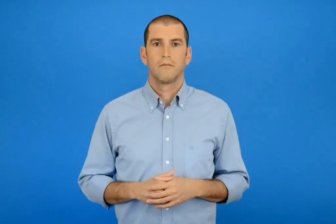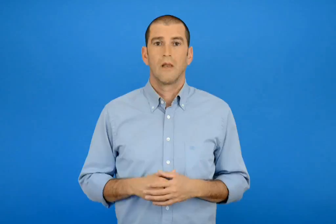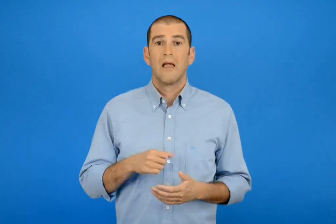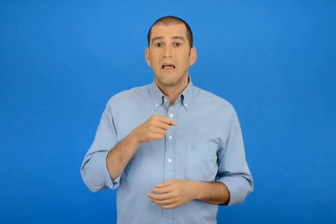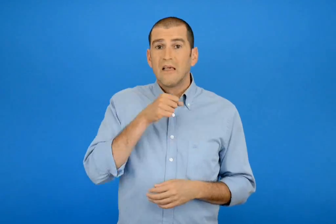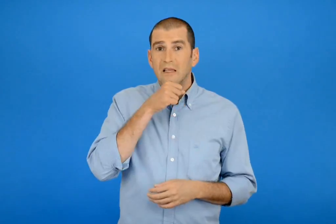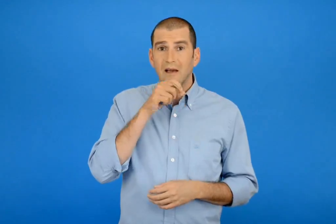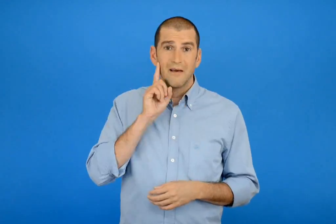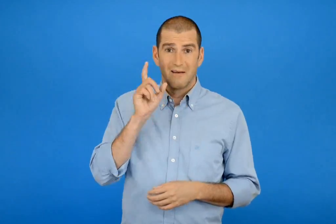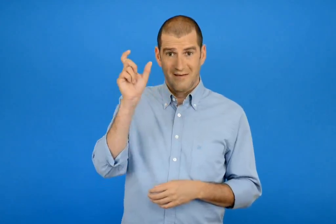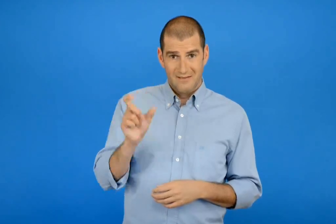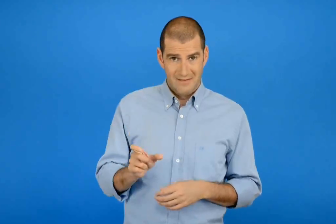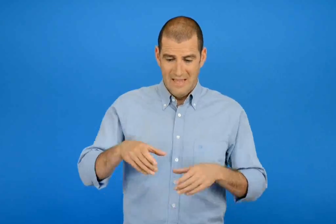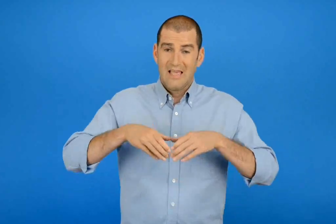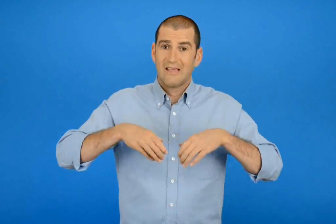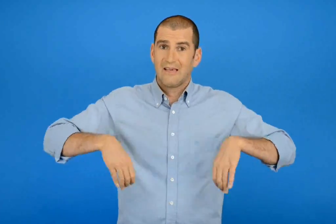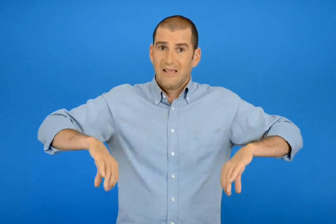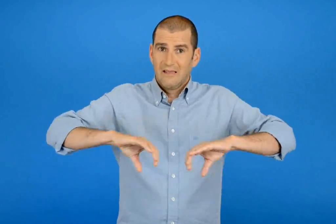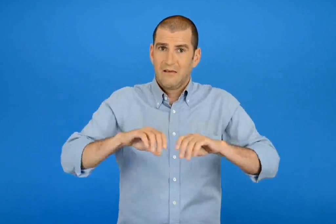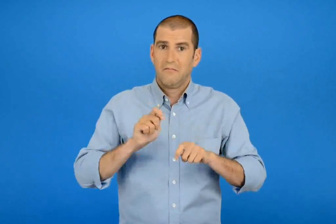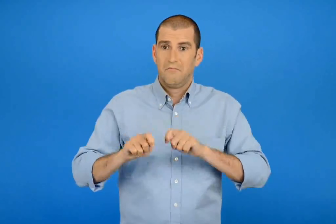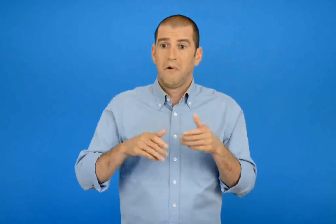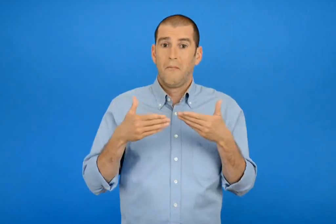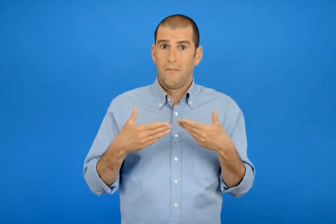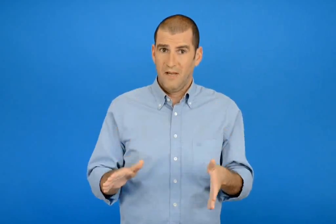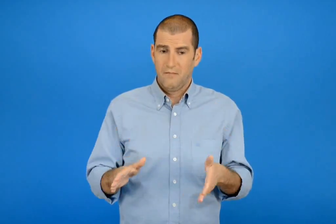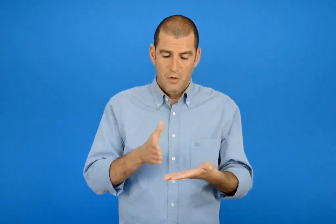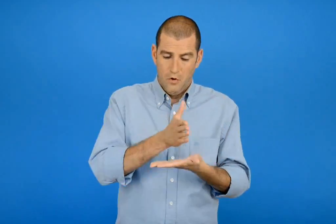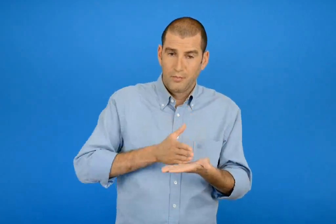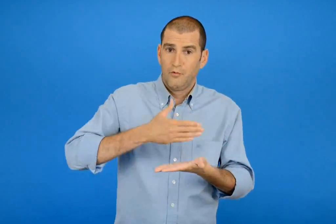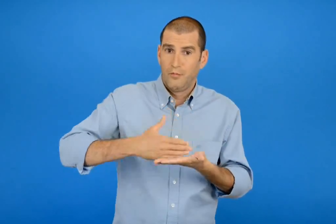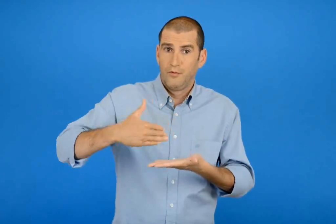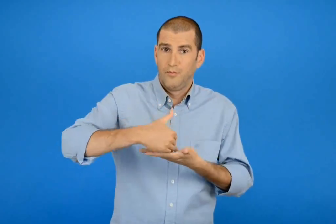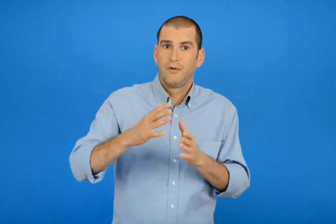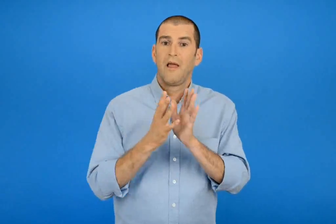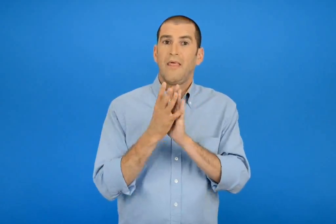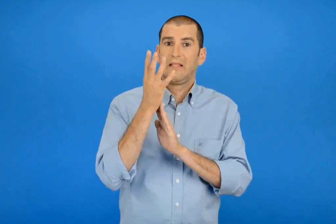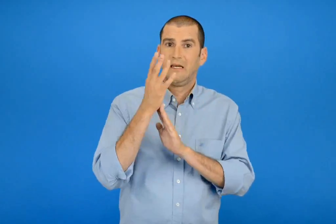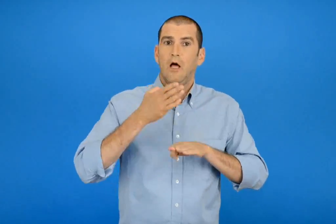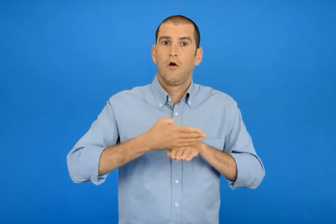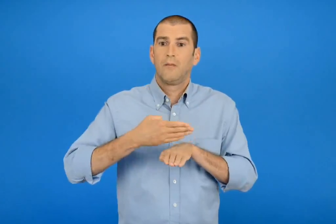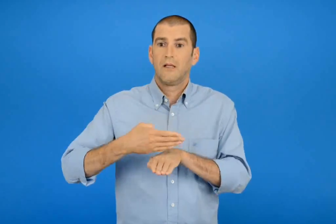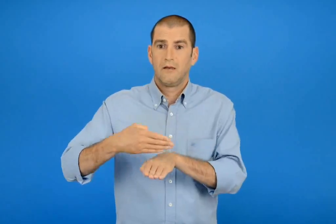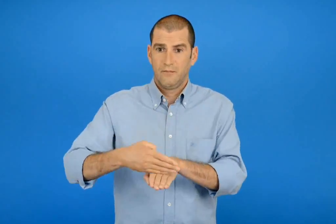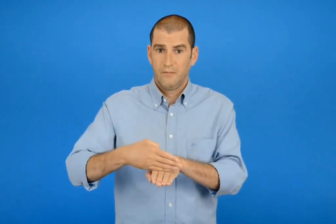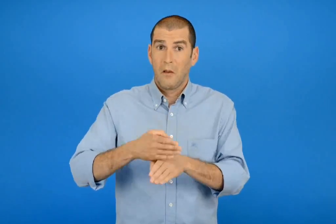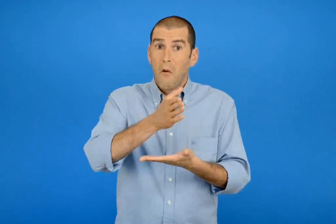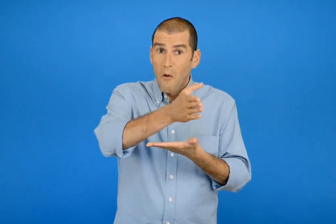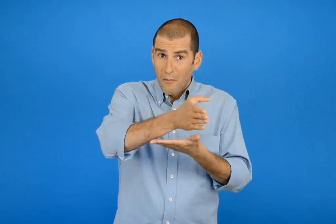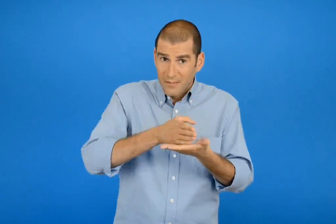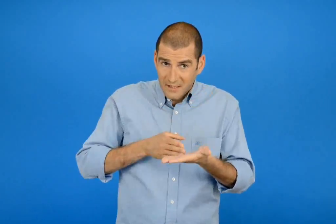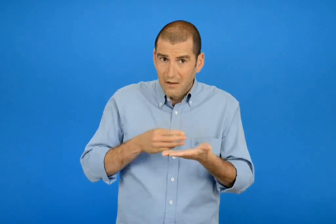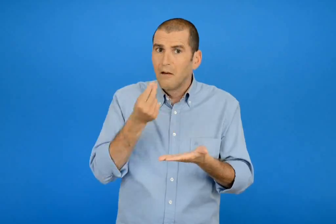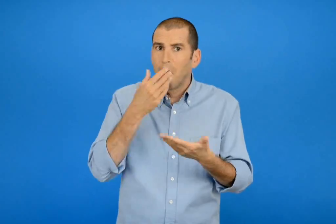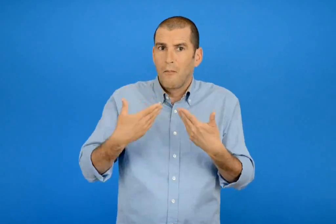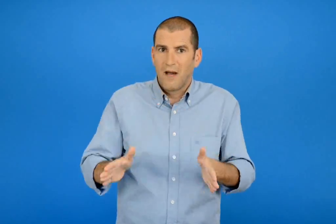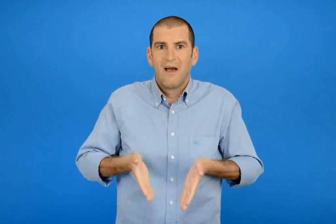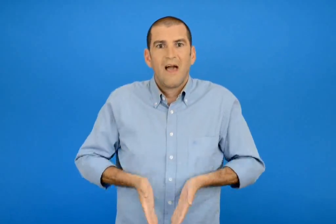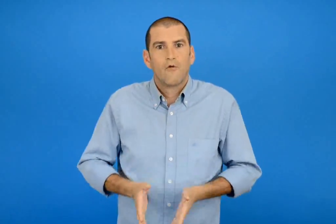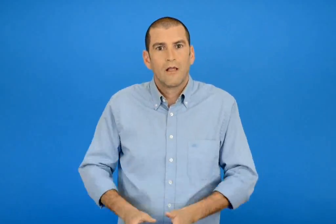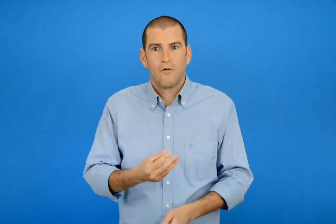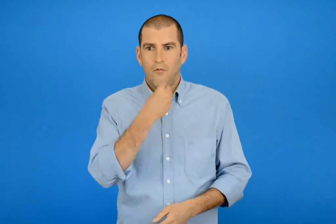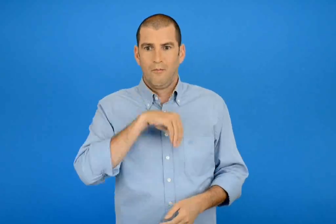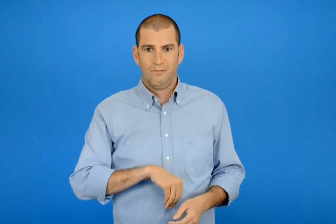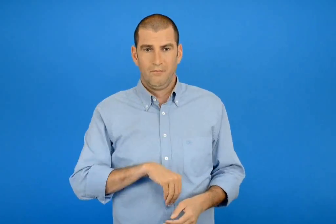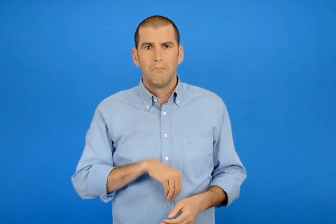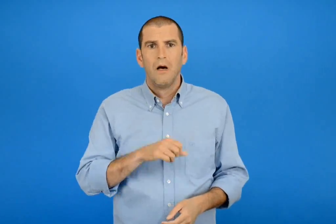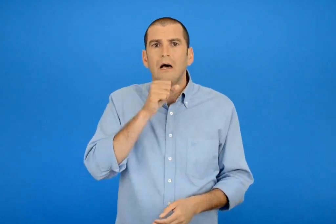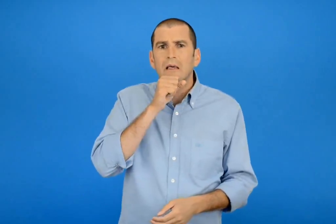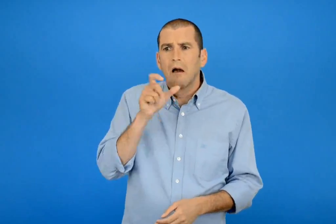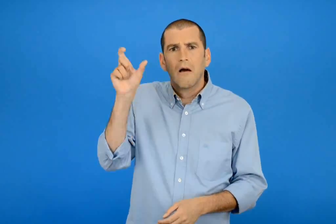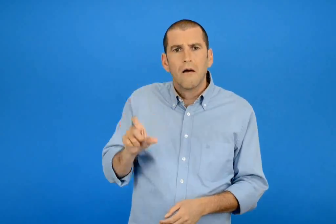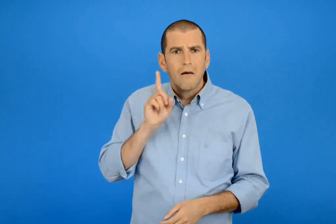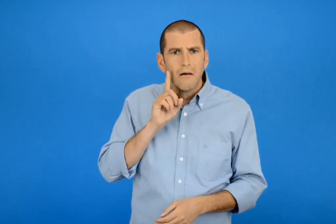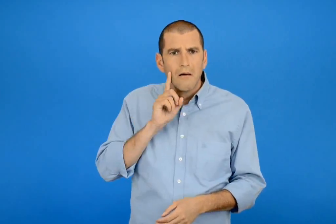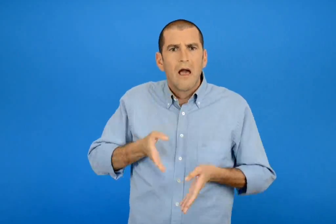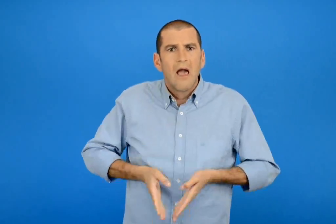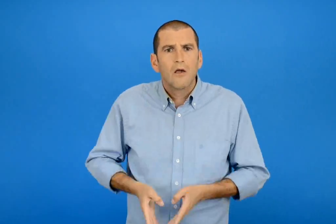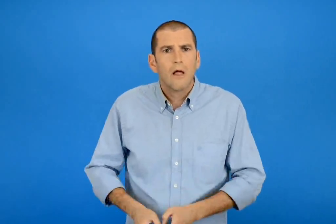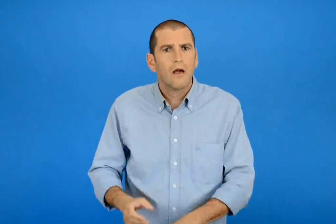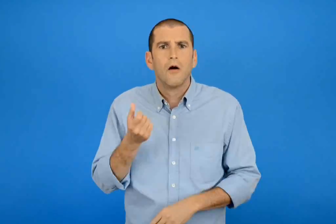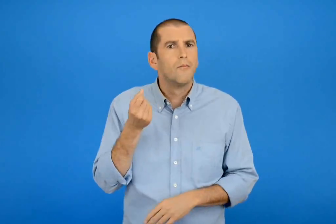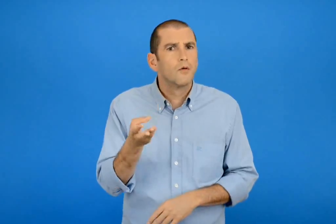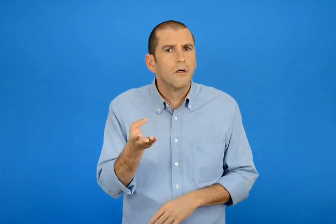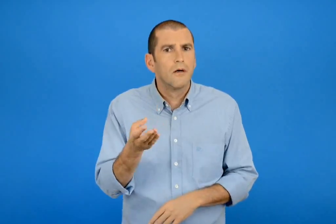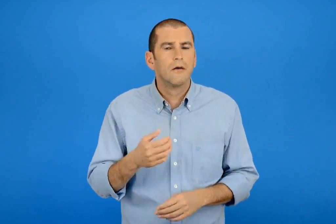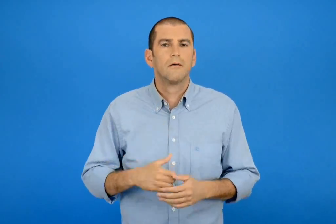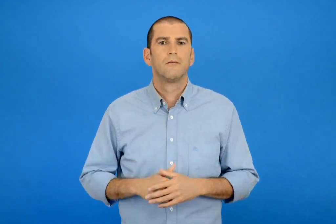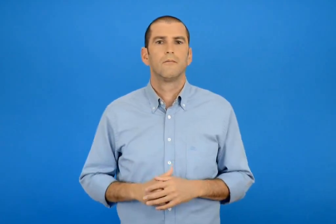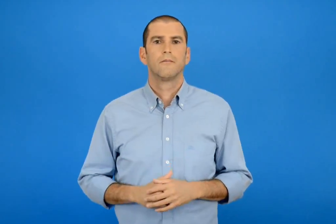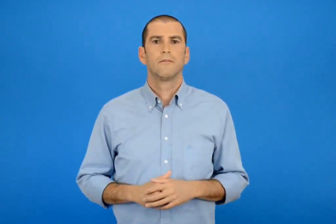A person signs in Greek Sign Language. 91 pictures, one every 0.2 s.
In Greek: η γιαγιά έφτιαξε κέικ το έκοψε σε 14 κομμάτια τα μισά τα έφαγαν τα εγγονάκια της πόσα εγγονάκια έχει η γιαγιά ;
